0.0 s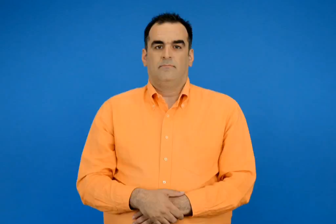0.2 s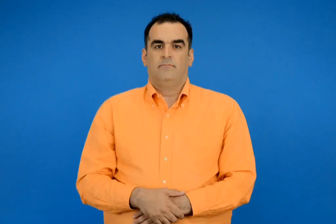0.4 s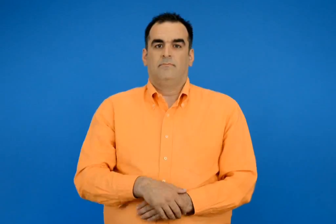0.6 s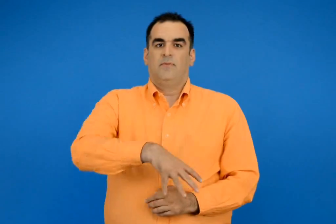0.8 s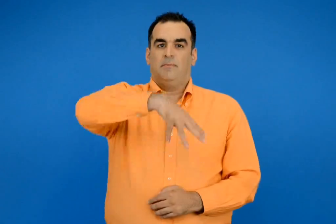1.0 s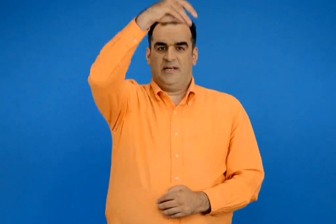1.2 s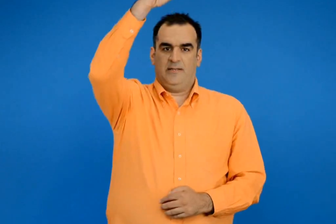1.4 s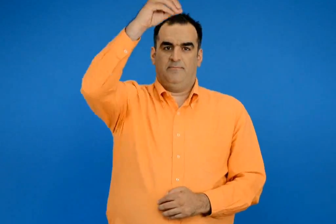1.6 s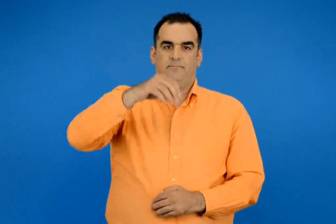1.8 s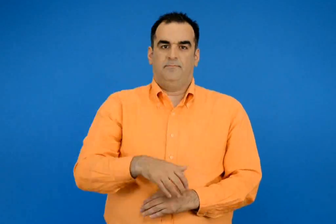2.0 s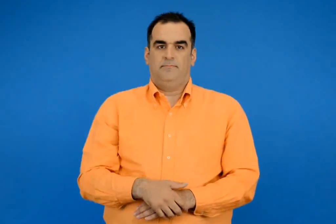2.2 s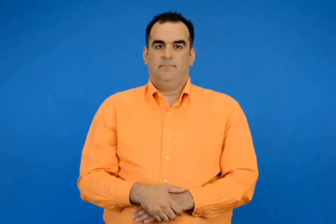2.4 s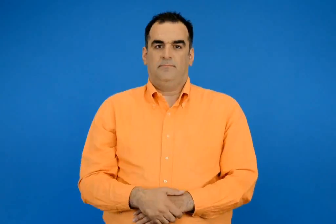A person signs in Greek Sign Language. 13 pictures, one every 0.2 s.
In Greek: κυπαρίσσι
